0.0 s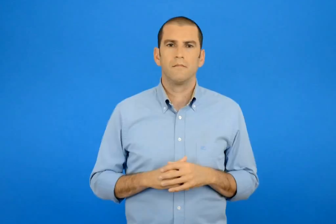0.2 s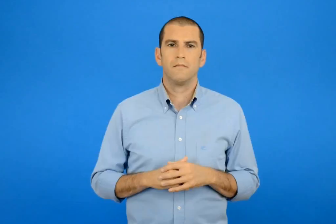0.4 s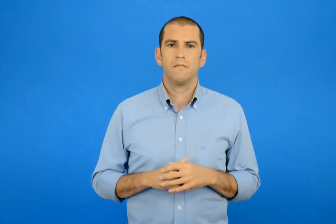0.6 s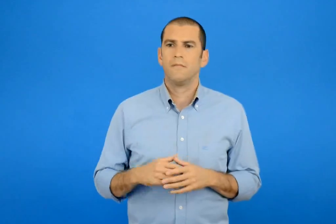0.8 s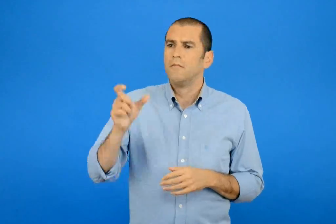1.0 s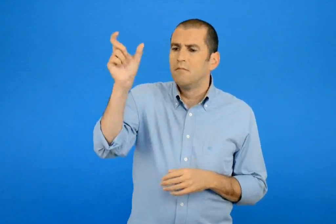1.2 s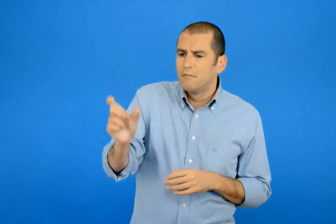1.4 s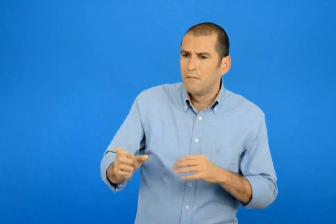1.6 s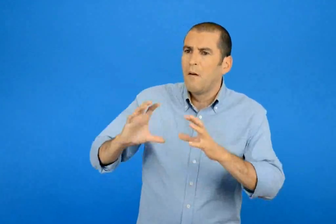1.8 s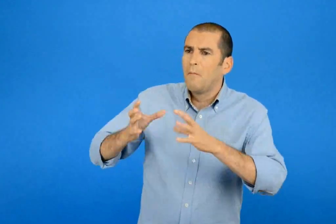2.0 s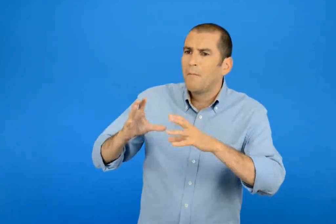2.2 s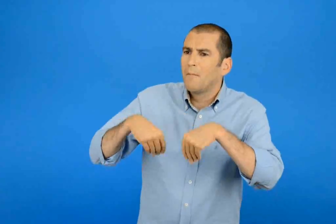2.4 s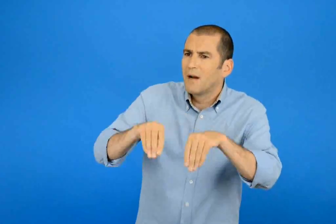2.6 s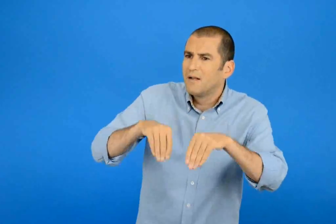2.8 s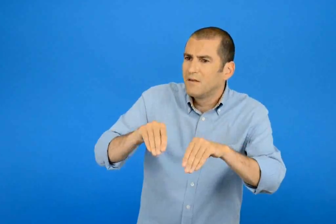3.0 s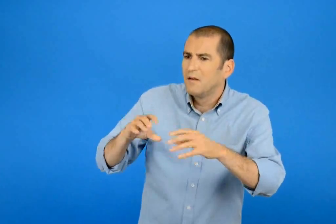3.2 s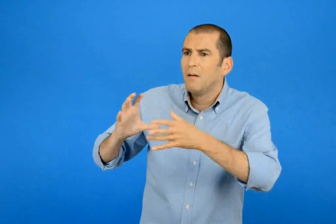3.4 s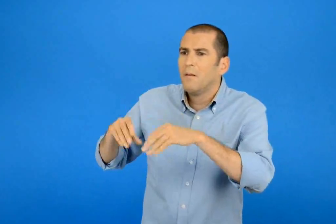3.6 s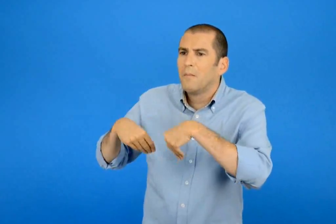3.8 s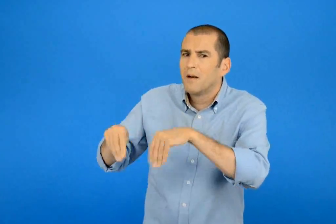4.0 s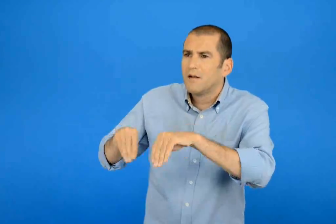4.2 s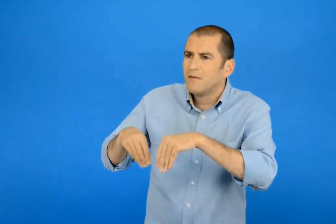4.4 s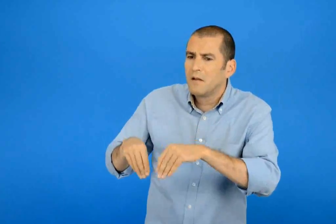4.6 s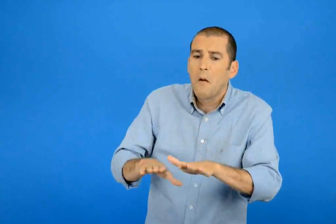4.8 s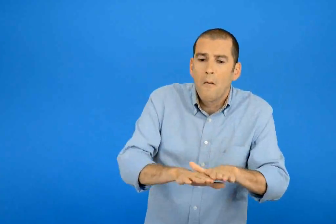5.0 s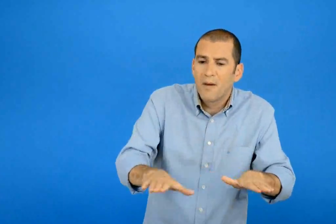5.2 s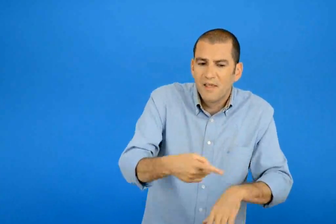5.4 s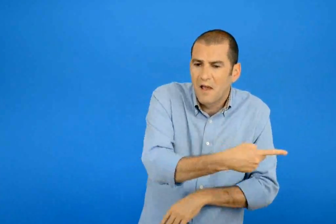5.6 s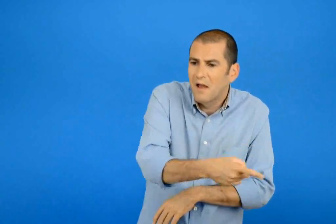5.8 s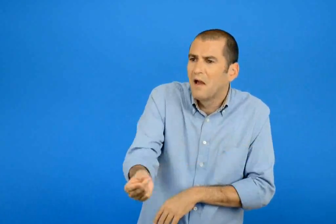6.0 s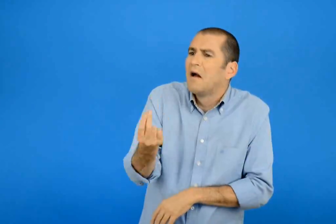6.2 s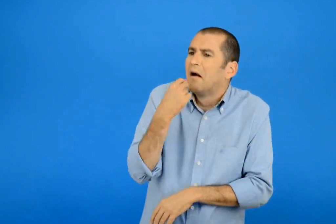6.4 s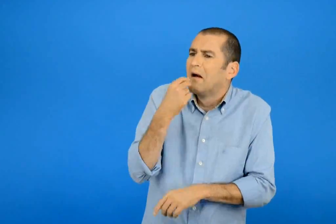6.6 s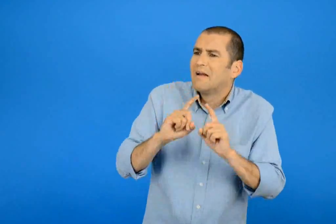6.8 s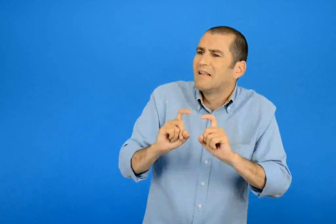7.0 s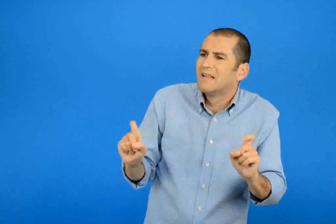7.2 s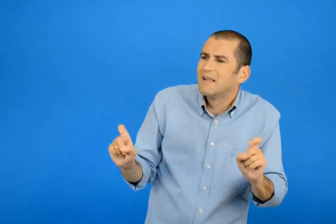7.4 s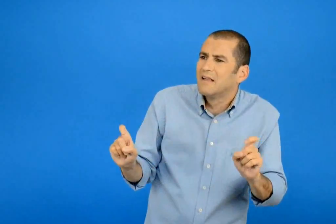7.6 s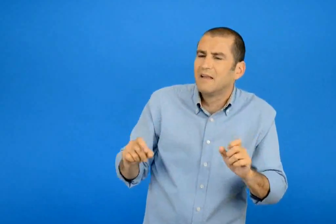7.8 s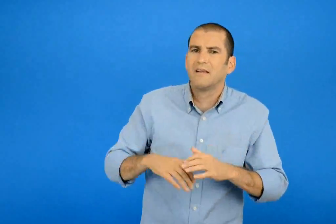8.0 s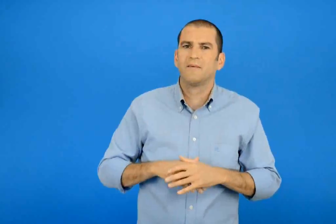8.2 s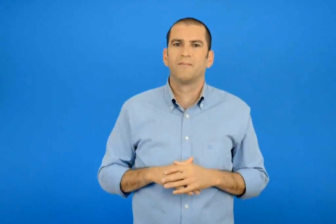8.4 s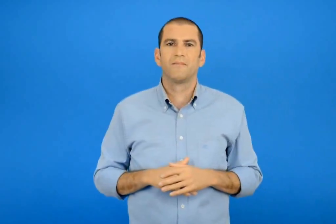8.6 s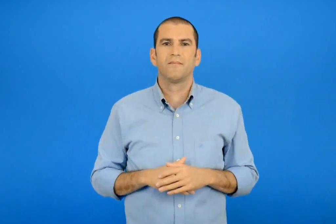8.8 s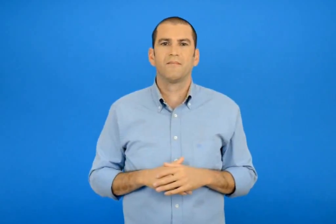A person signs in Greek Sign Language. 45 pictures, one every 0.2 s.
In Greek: μανάβη μανάβη τι τρώνε τα παιδιά ;
